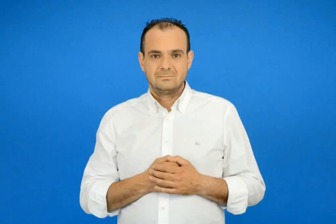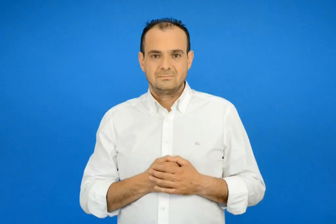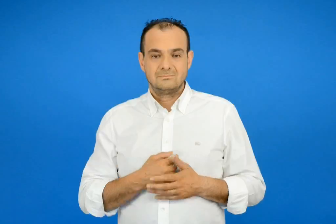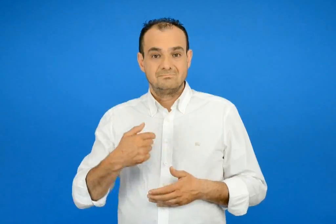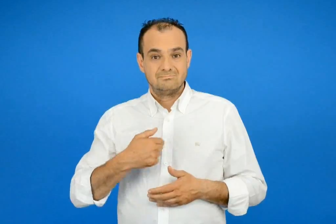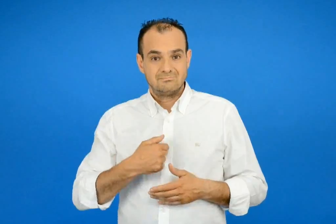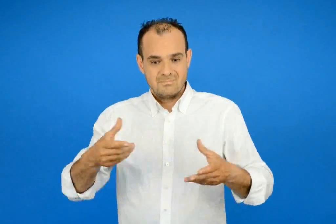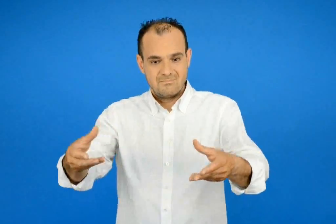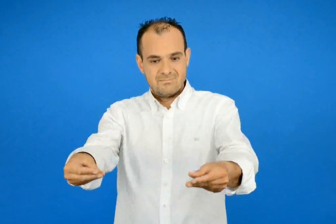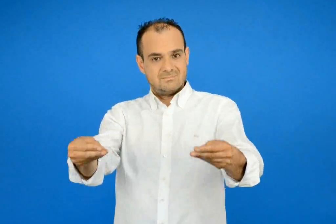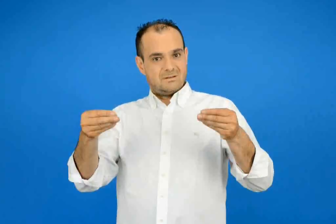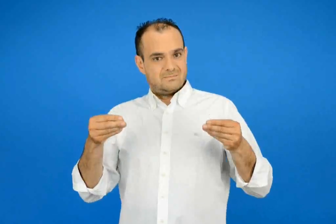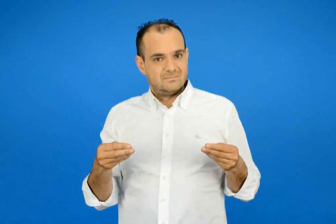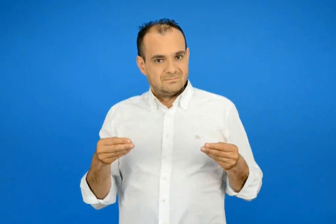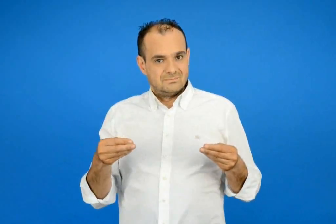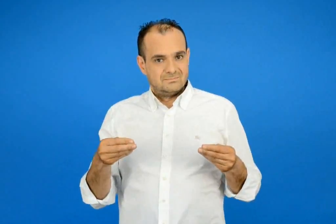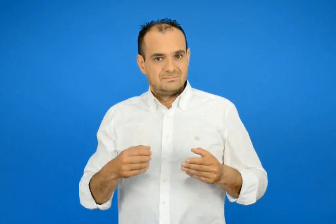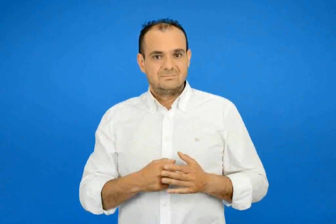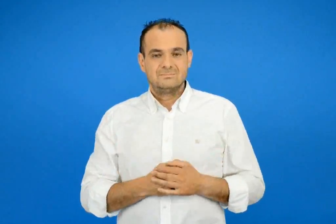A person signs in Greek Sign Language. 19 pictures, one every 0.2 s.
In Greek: παραλαμβάνω
